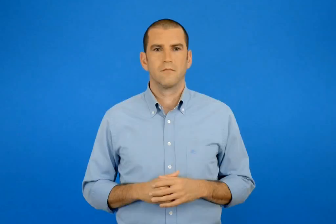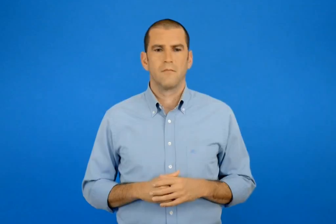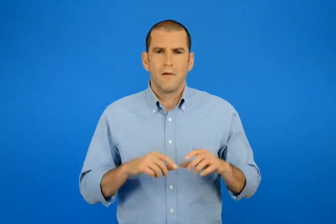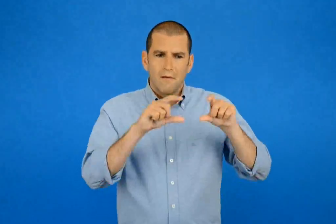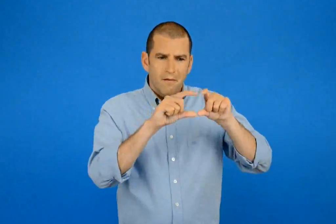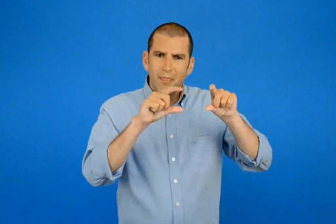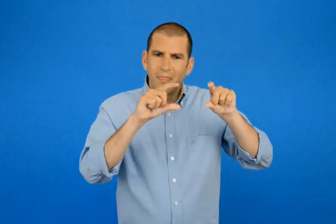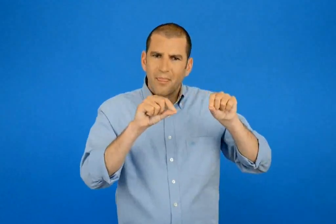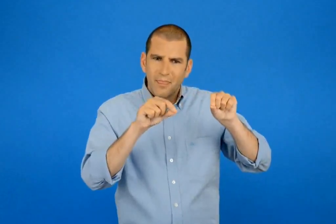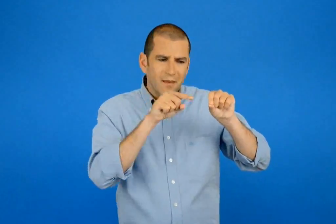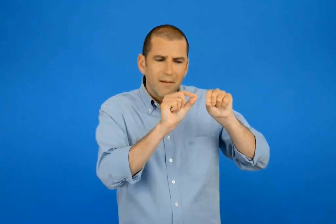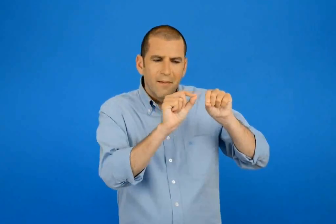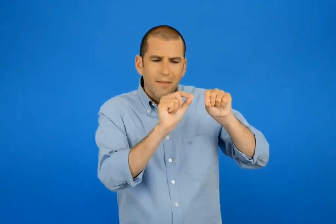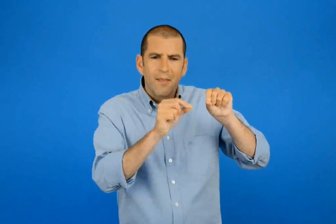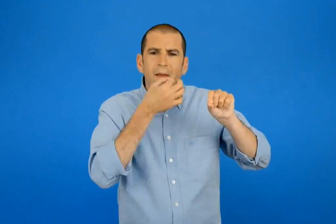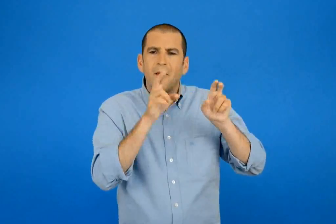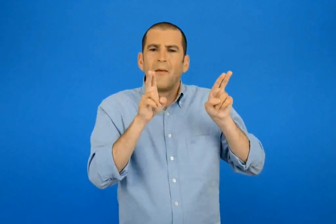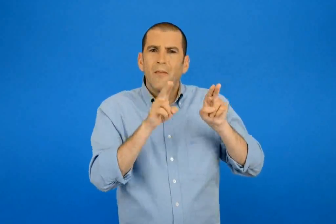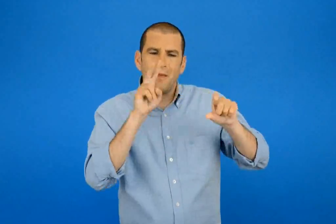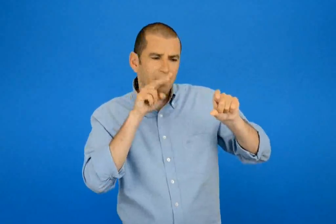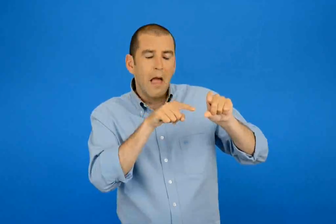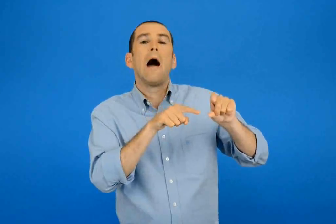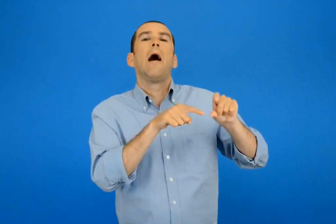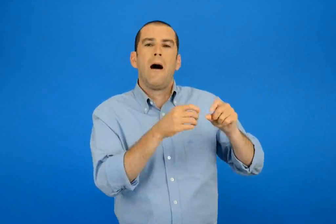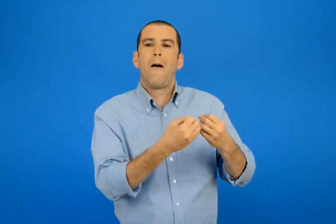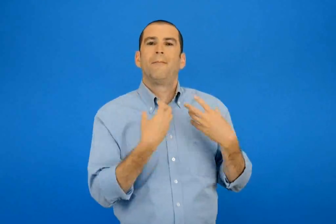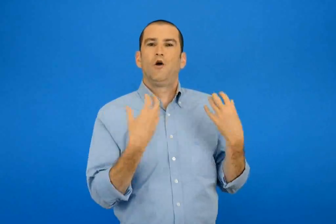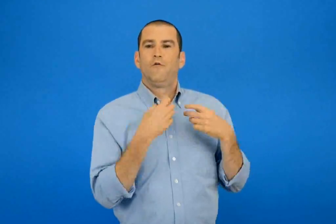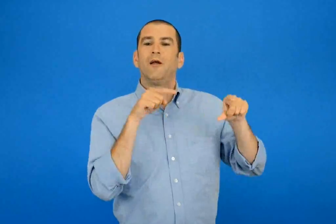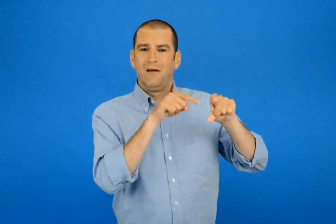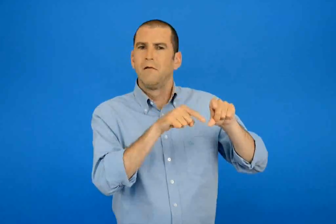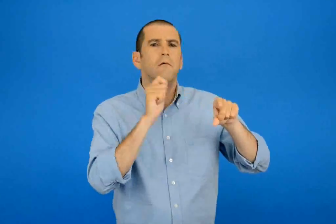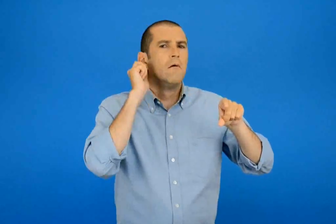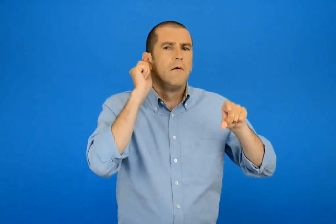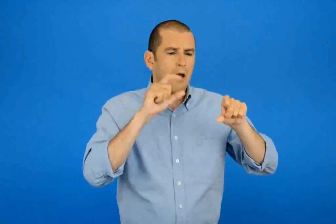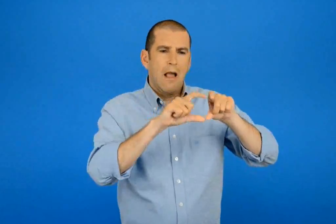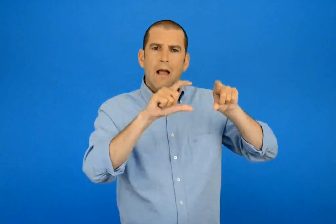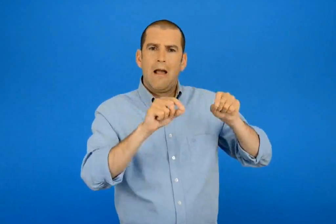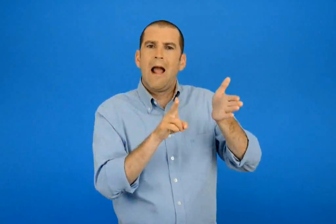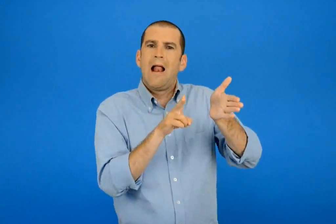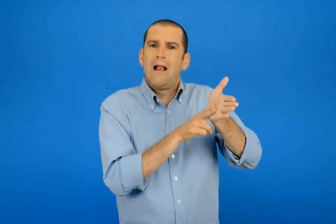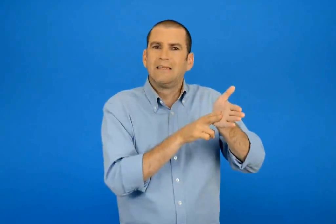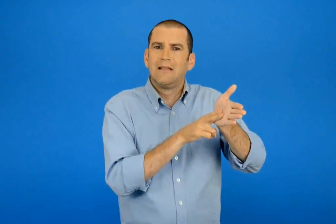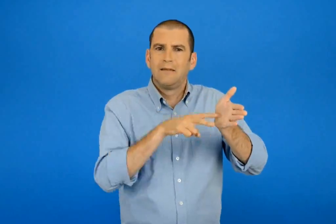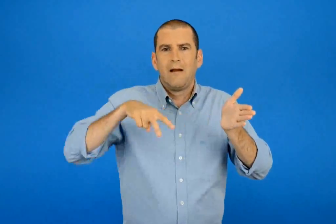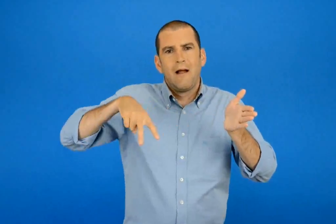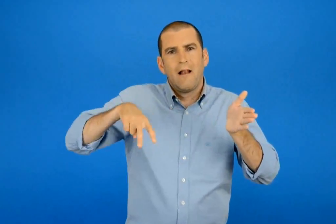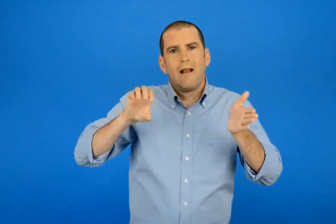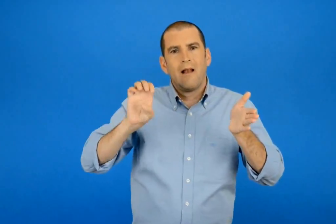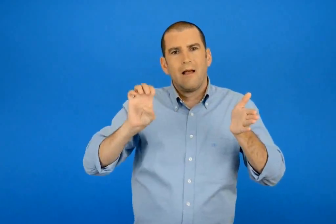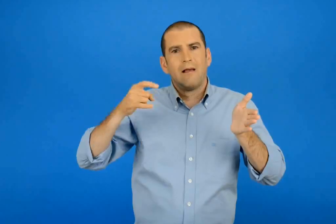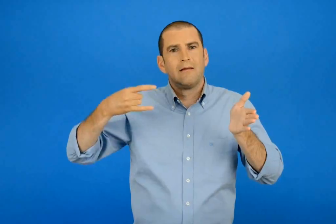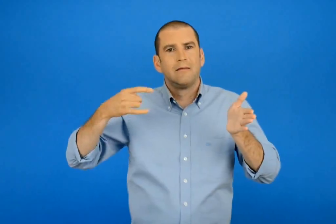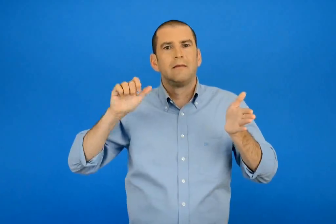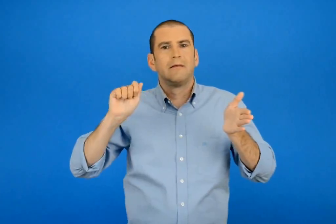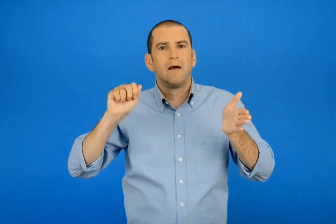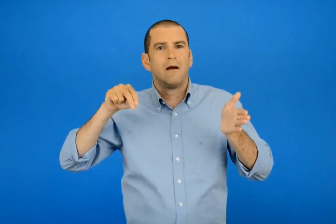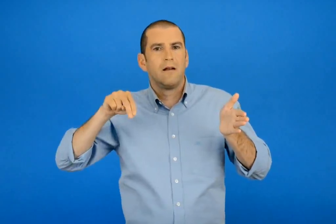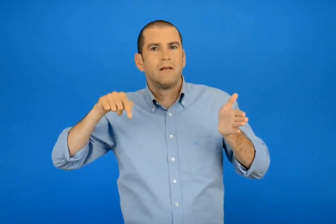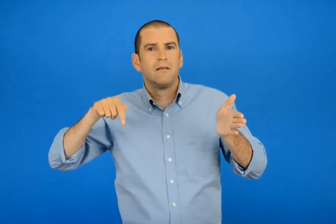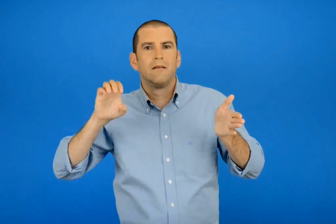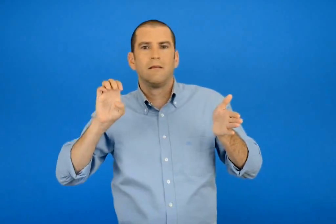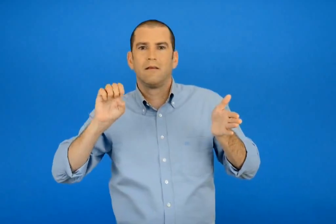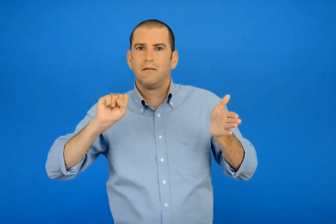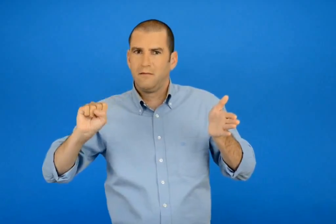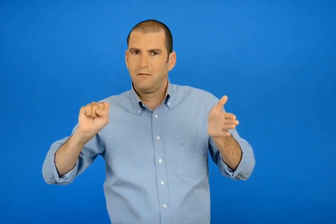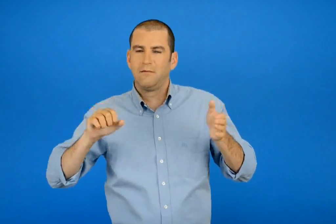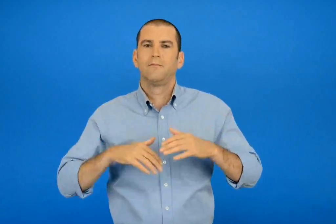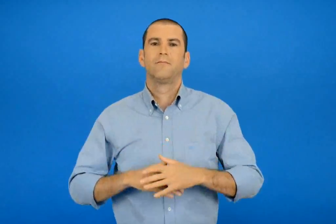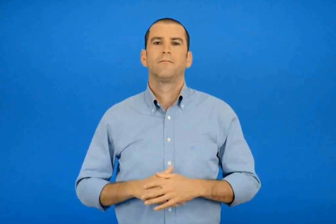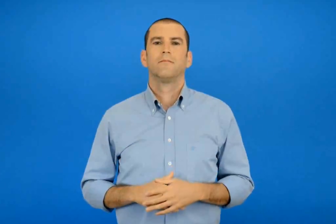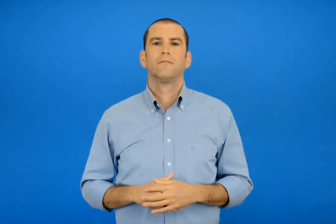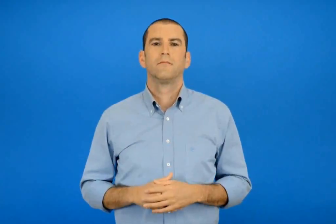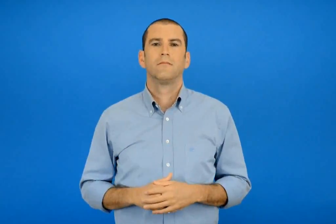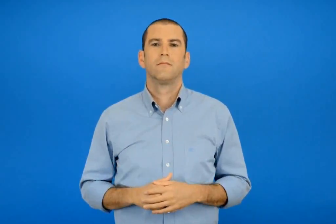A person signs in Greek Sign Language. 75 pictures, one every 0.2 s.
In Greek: οι σύντομες φράσεις που δίνουν πληροφορίες για αυτό που βλέπουμε λέγονται λεζάντες
